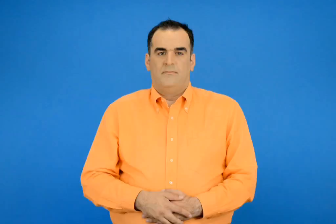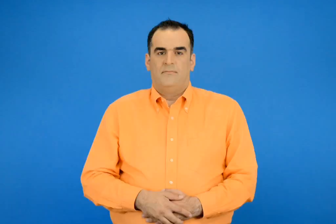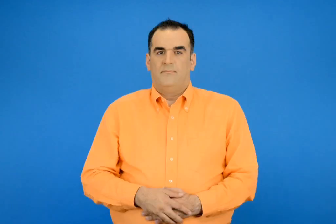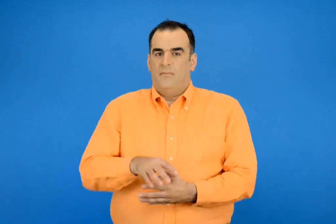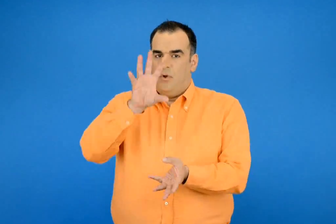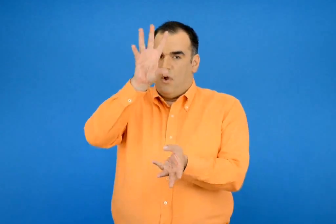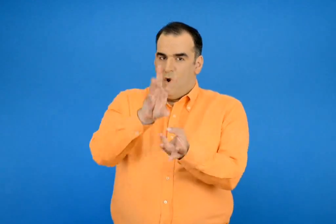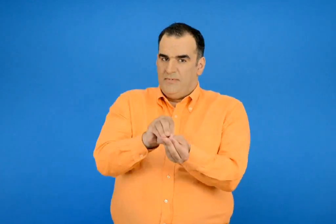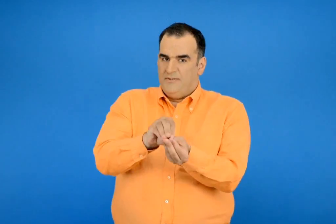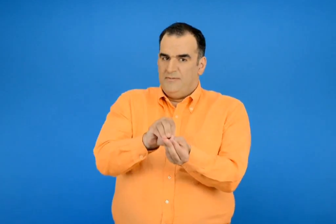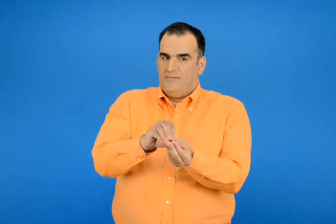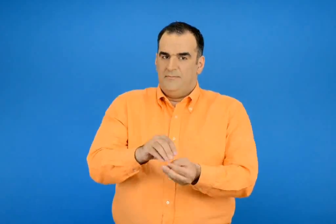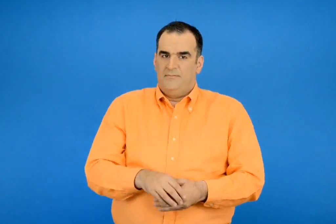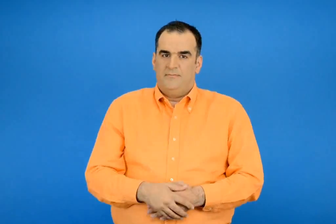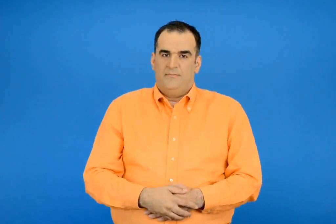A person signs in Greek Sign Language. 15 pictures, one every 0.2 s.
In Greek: όλες μαζί
